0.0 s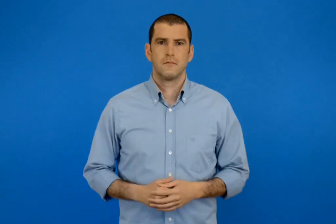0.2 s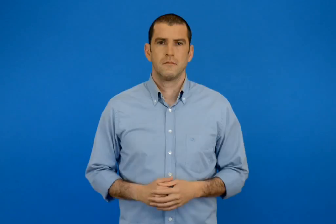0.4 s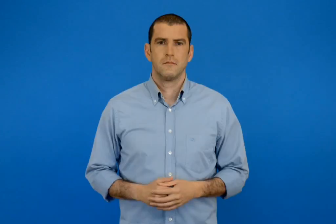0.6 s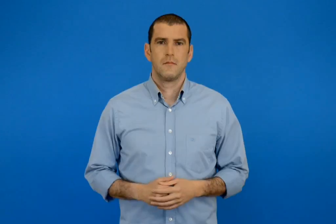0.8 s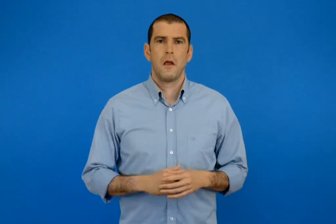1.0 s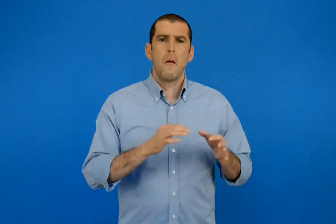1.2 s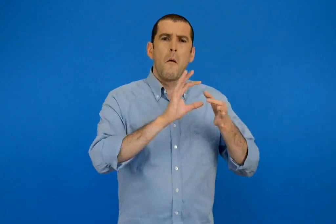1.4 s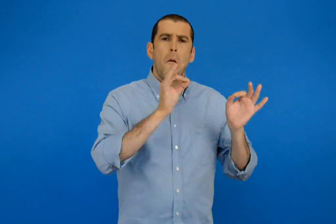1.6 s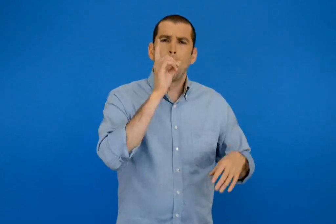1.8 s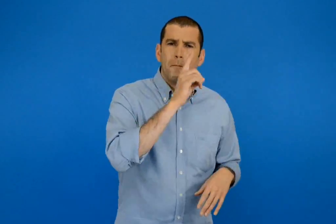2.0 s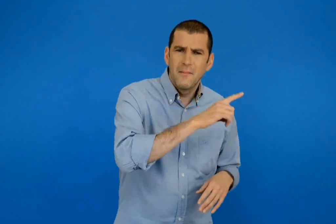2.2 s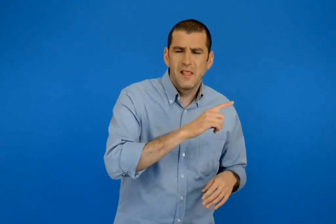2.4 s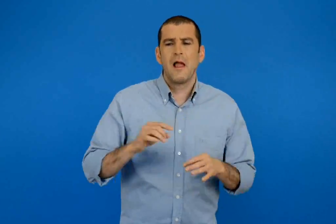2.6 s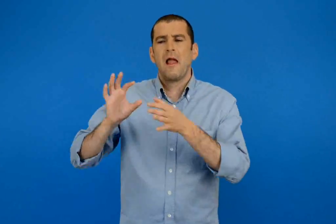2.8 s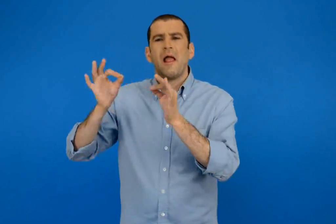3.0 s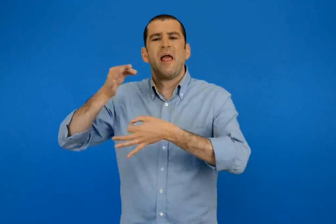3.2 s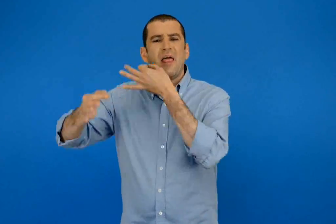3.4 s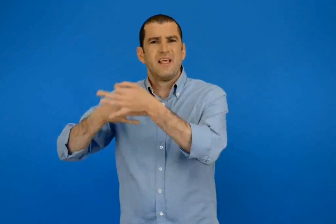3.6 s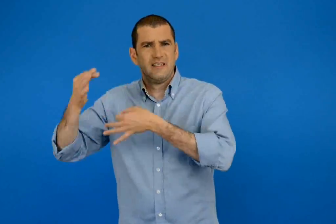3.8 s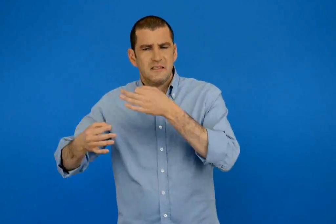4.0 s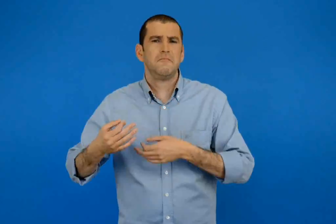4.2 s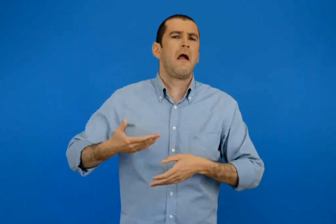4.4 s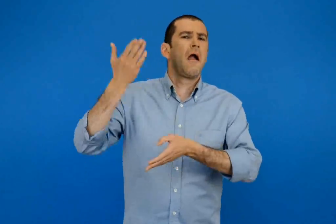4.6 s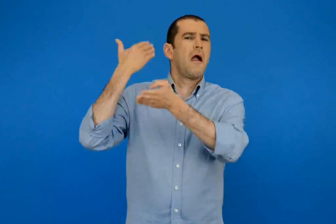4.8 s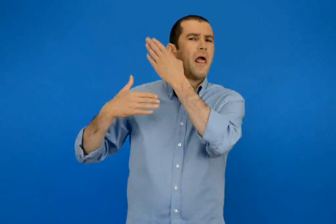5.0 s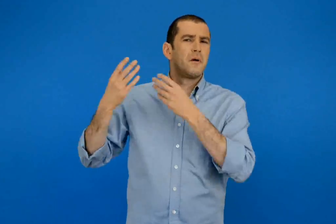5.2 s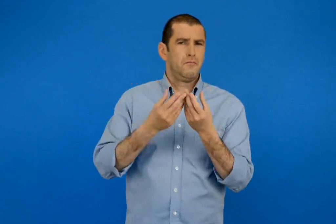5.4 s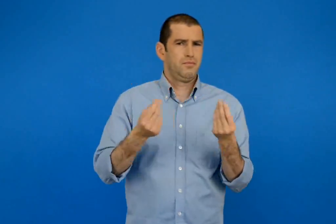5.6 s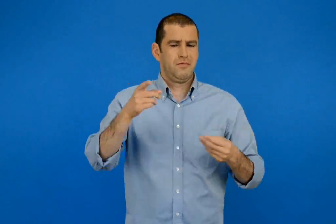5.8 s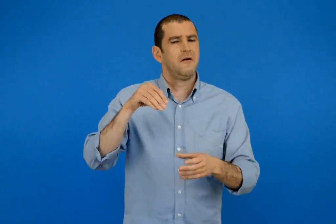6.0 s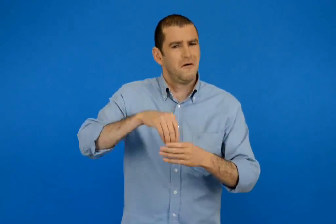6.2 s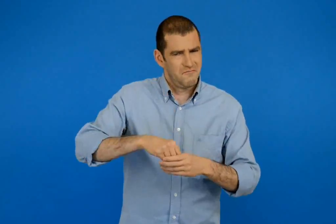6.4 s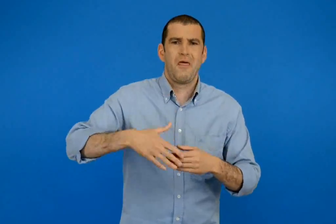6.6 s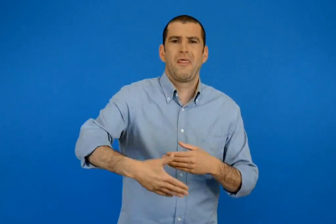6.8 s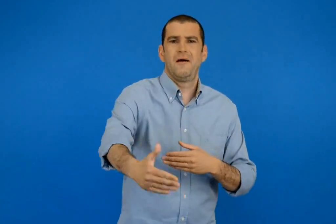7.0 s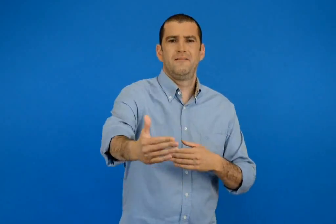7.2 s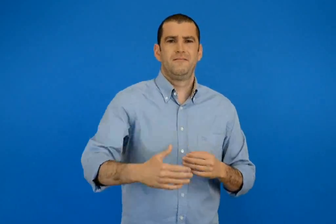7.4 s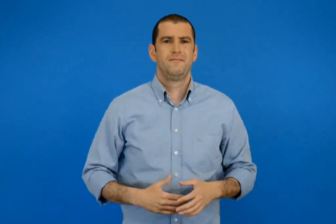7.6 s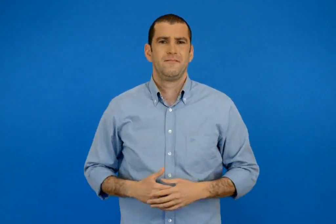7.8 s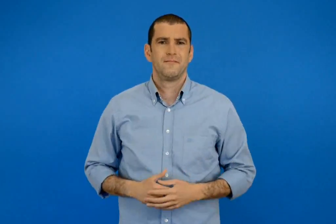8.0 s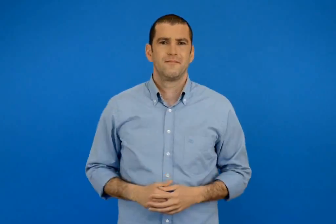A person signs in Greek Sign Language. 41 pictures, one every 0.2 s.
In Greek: παραμυθία και διηγήσεις έθιμα πολλά θα ζήσεις
